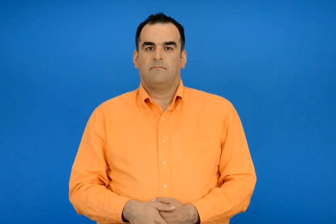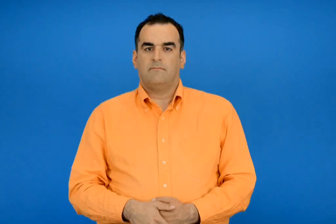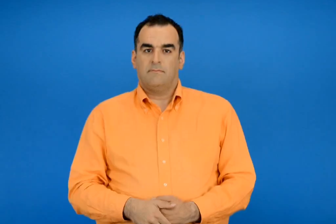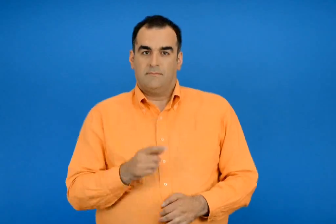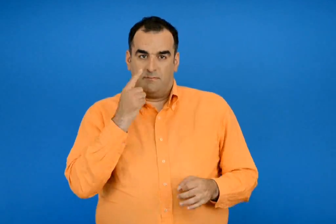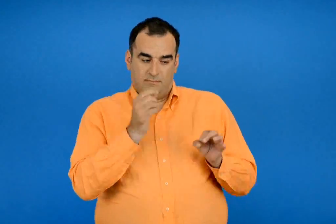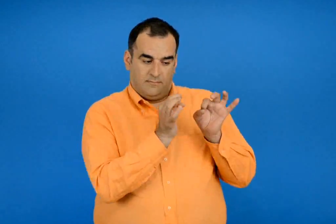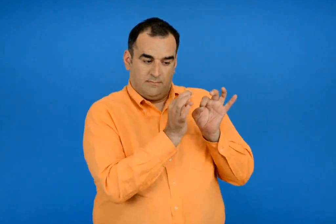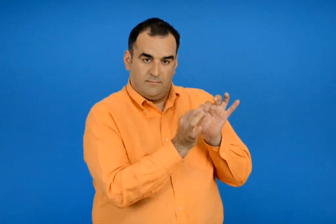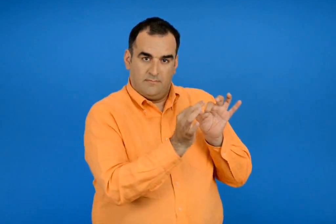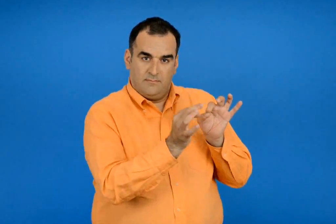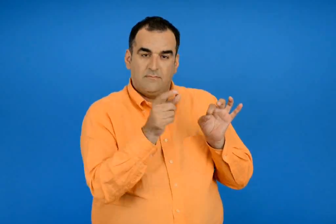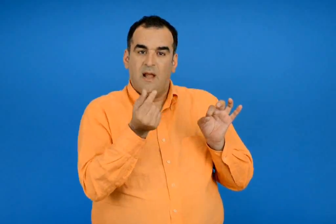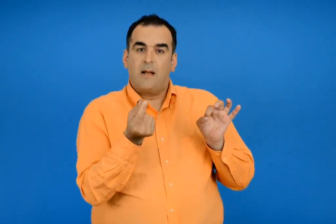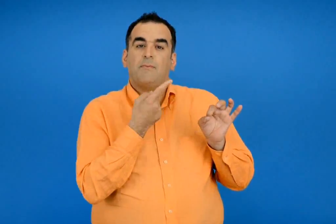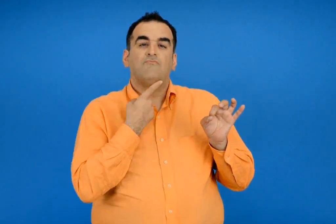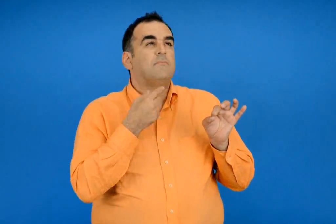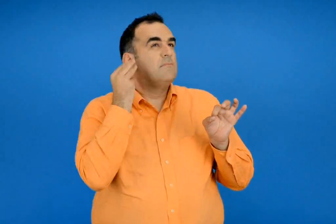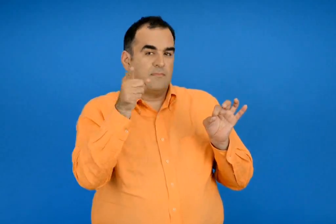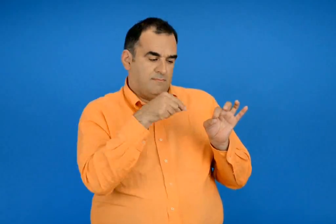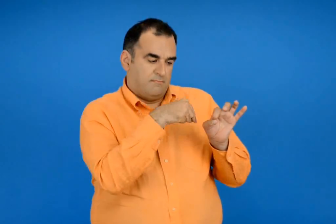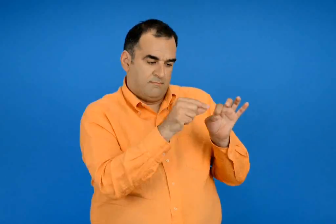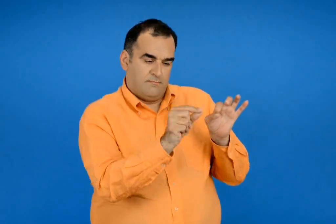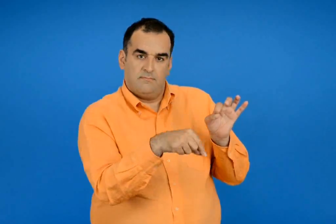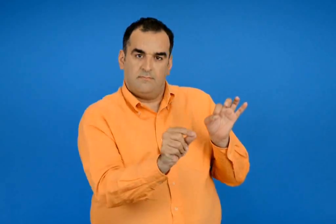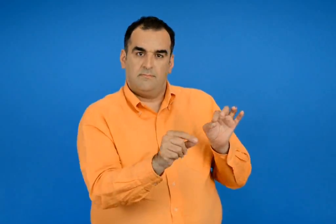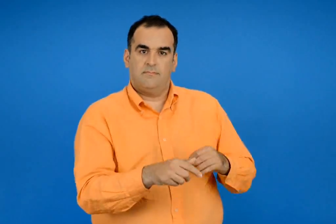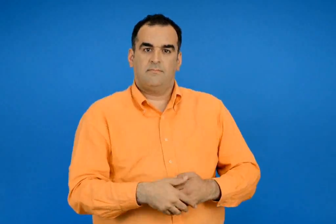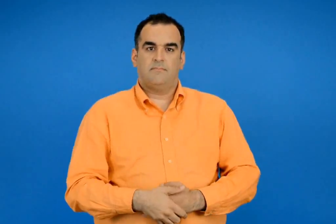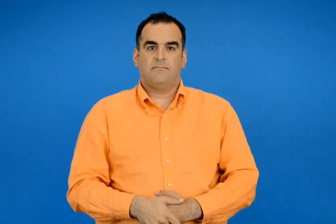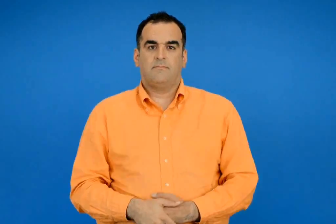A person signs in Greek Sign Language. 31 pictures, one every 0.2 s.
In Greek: βαλτέ √ στην εκπομπή που θα σας άρεσε να ακούσετε
